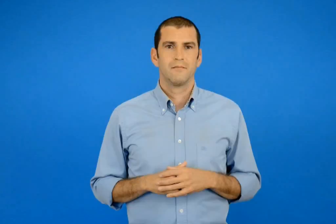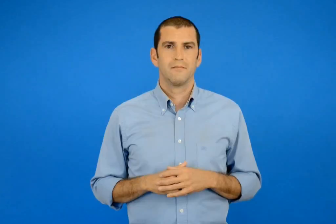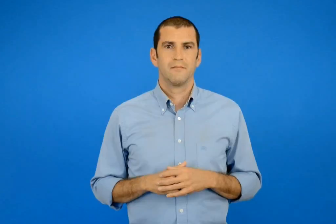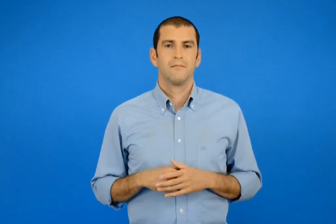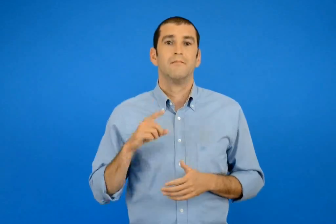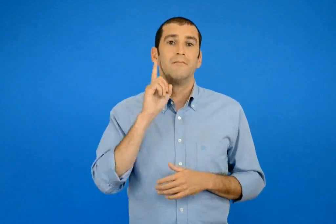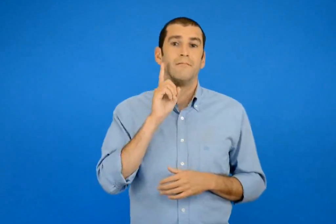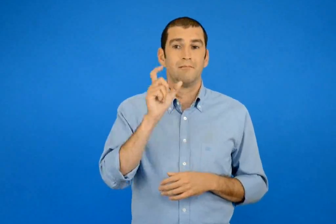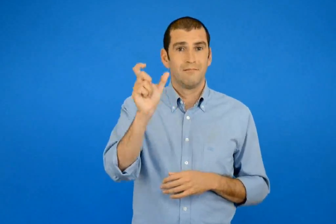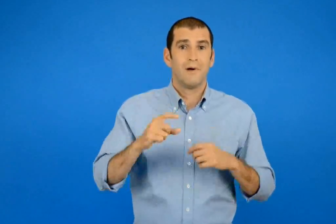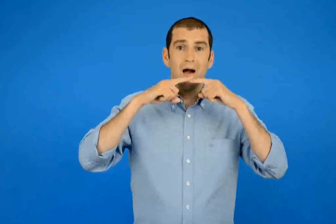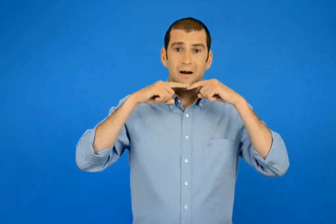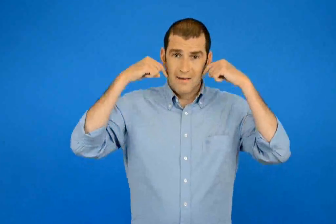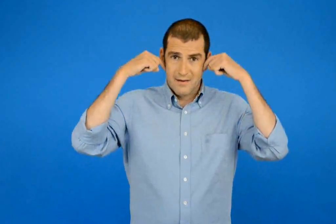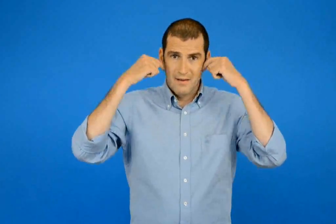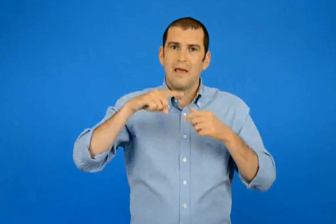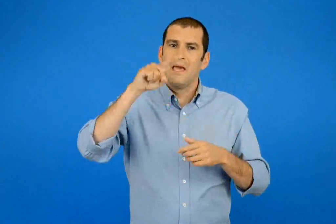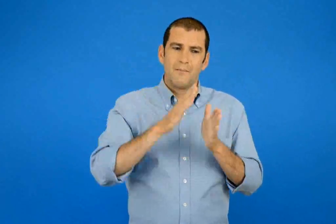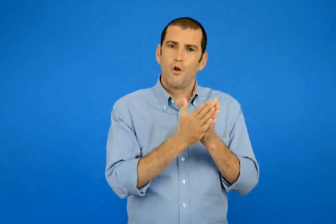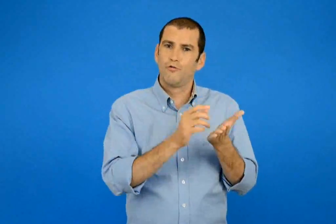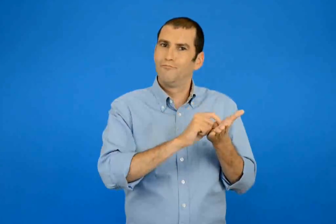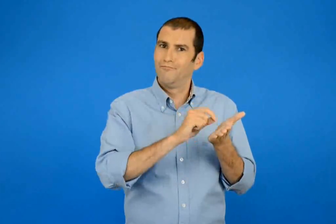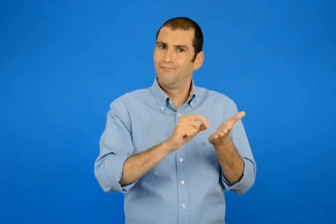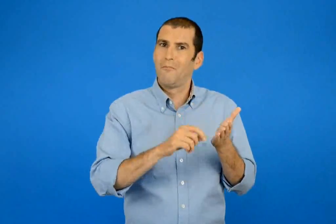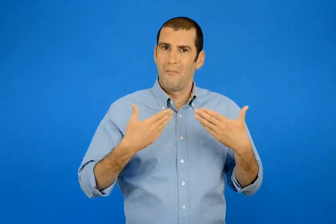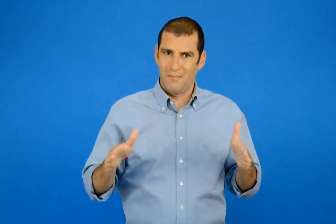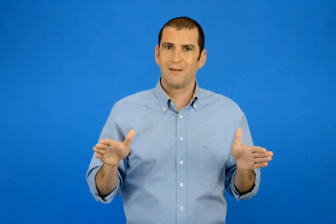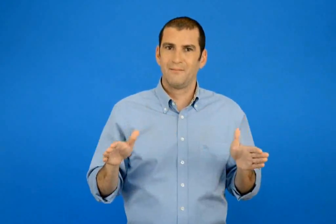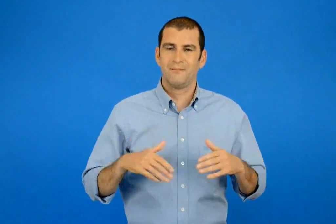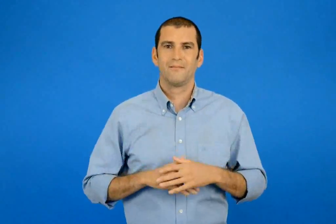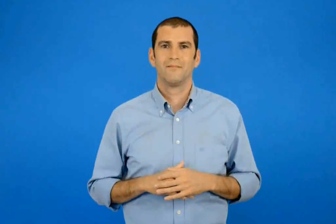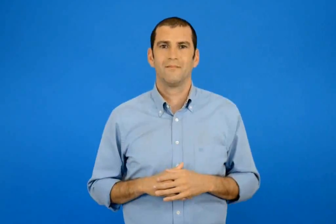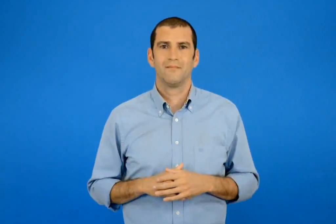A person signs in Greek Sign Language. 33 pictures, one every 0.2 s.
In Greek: η χαρά έγραψε στο ημερολόγιο της
